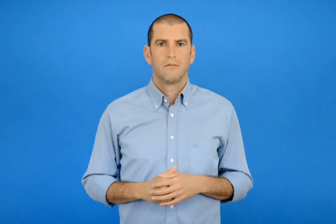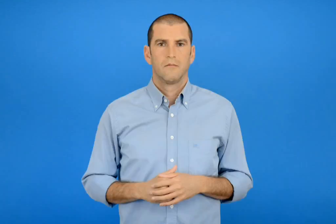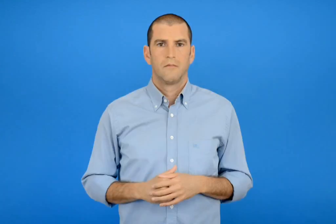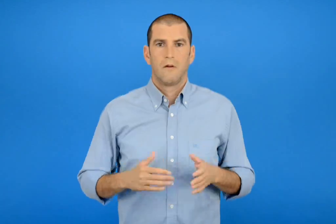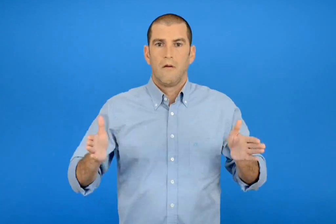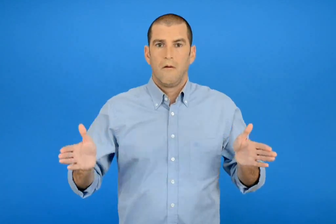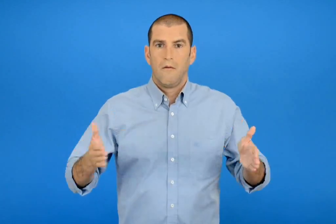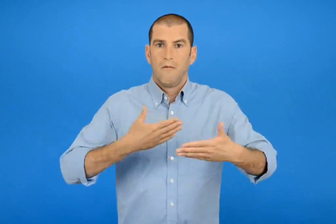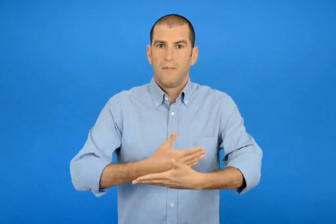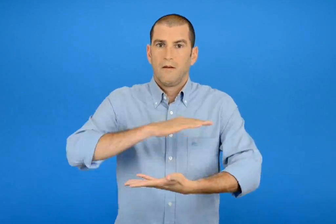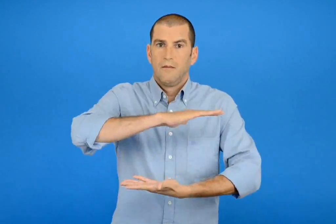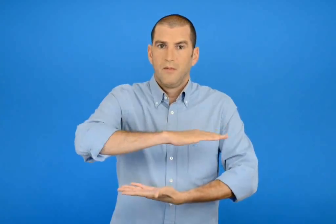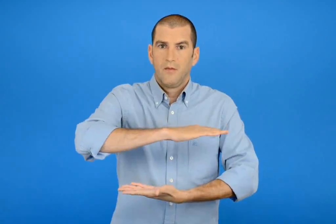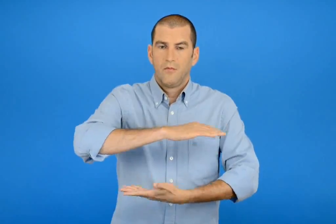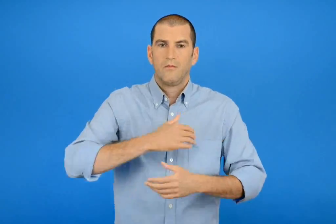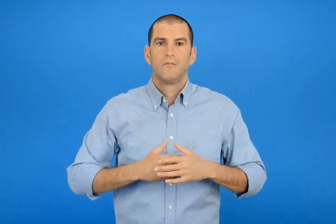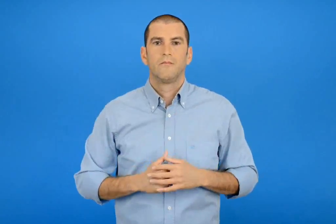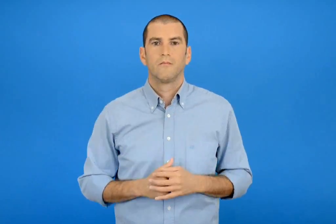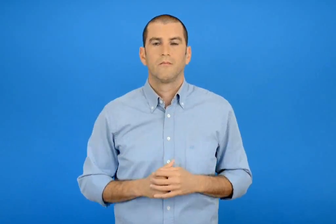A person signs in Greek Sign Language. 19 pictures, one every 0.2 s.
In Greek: παραλληλεπίπεδο
